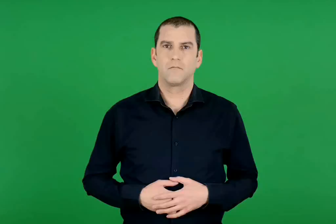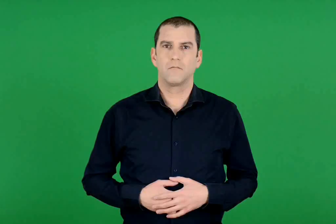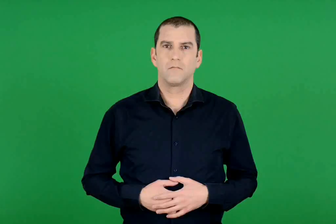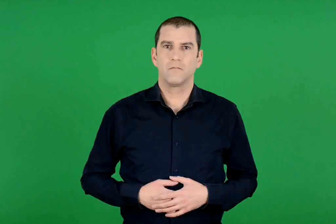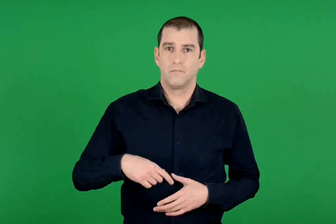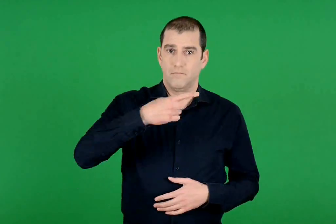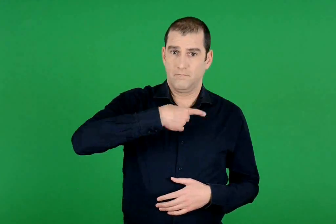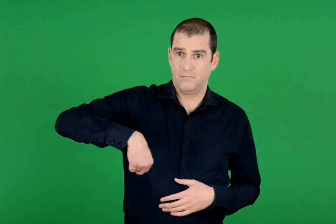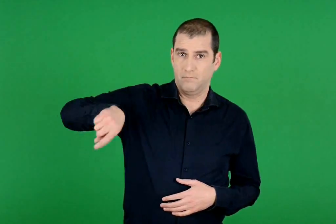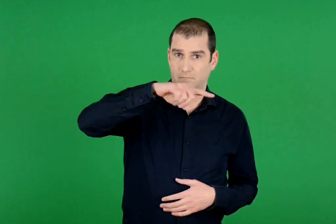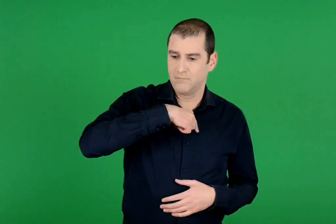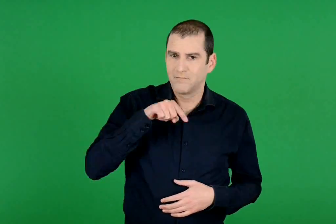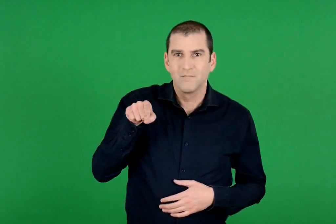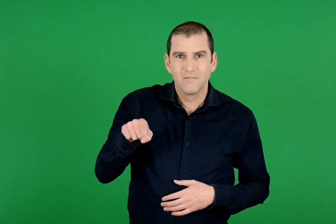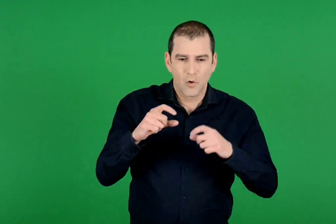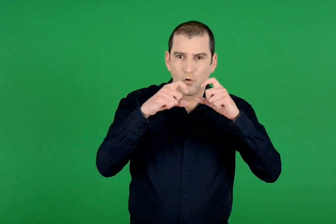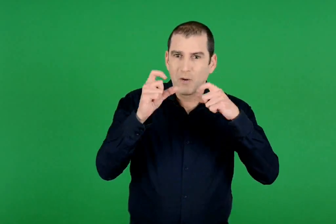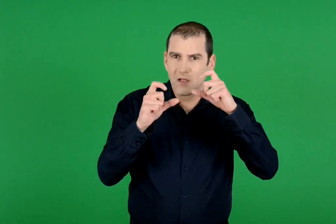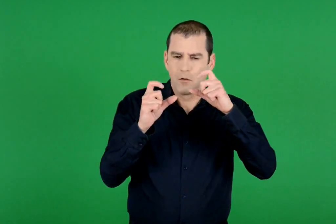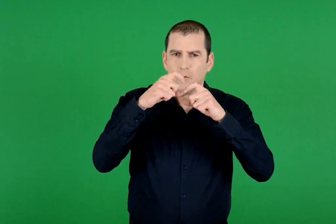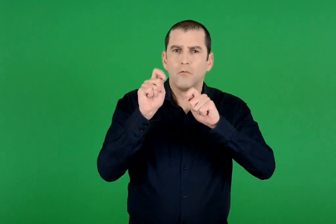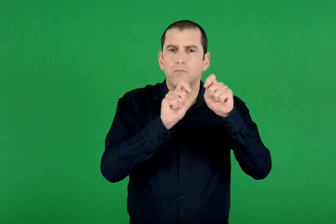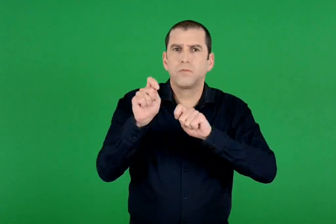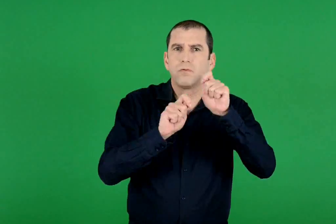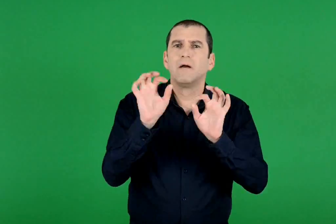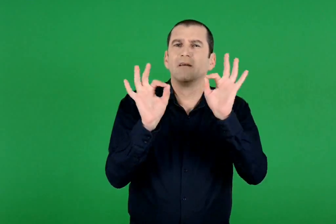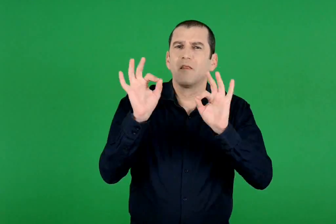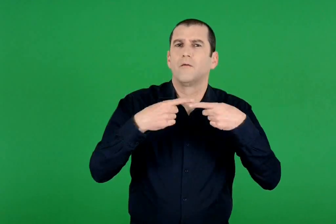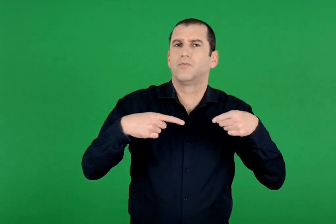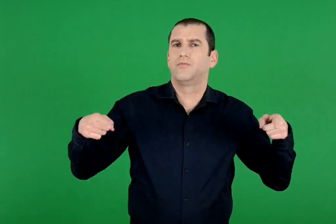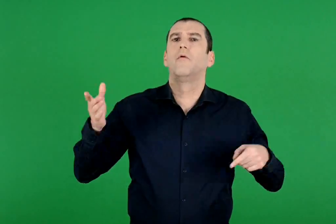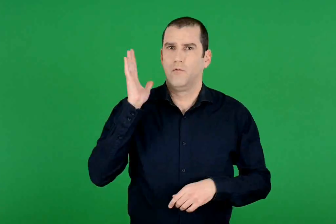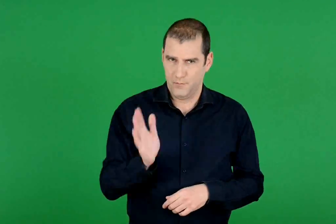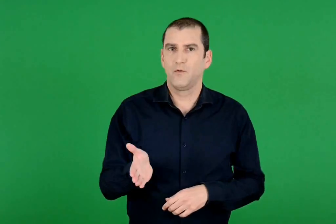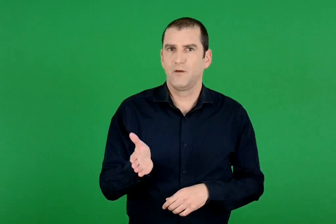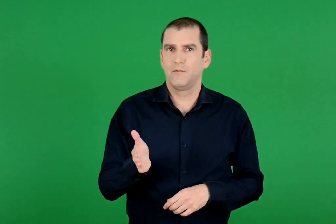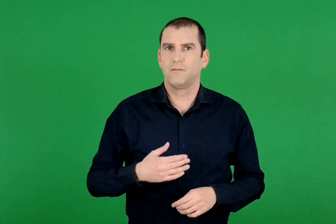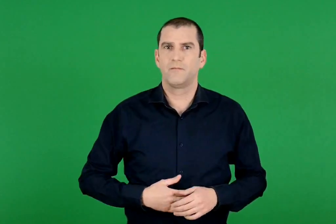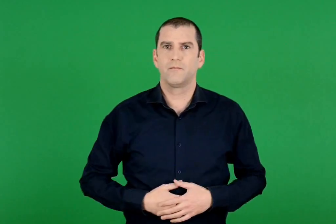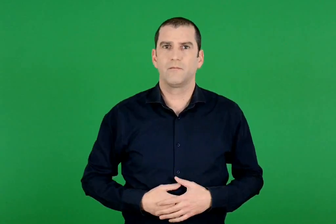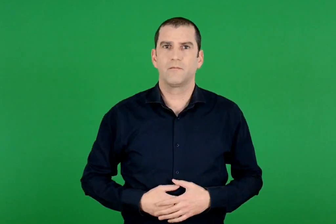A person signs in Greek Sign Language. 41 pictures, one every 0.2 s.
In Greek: μπορούμε να φτιάξουμε διάφορες φιγούρες με τα κομμάτια
